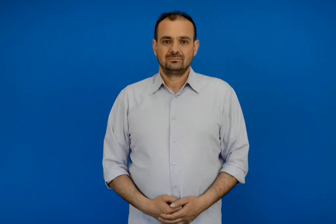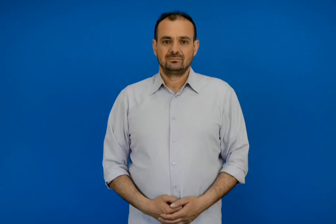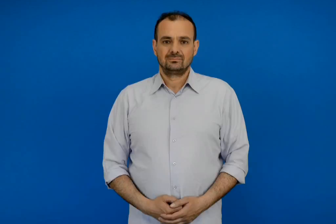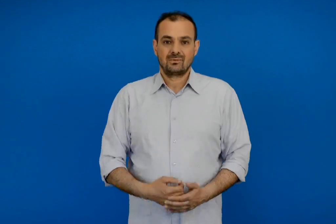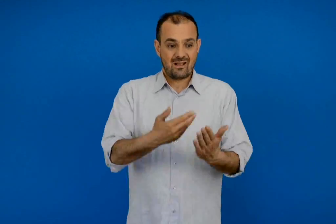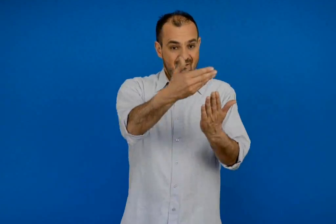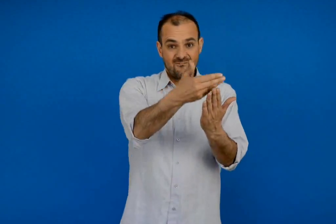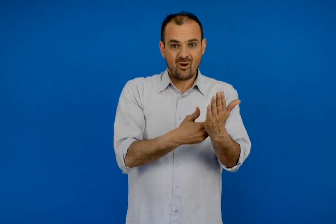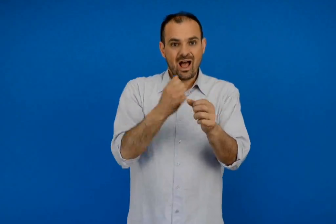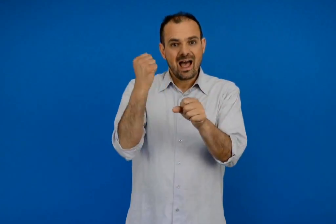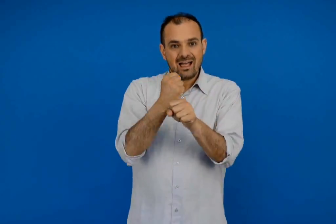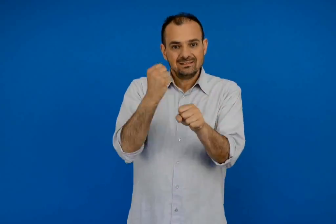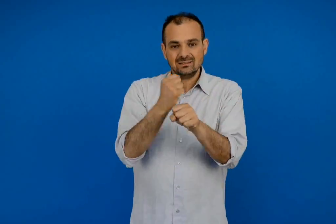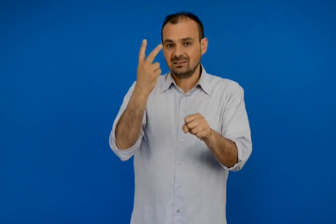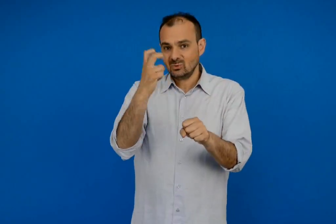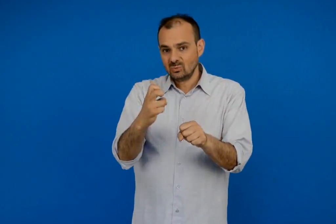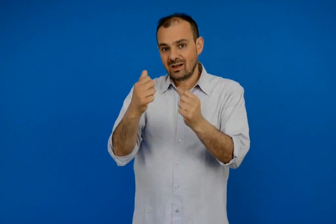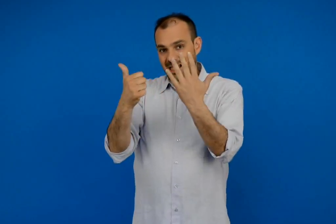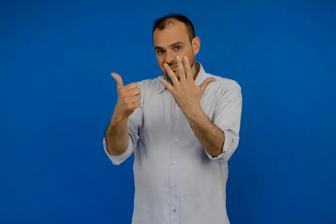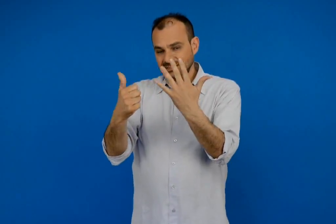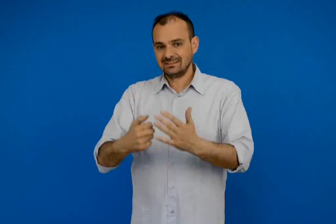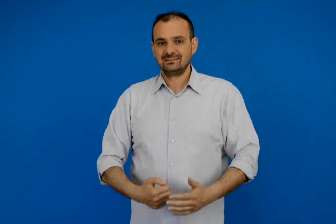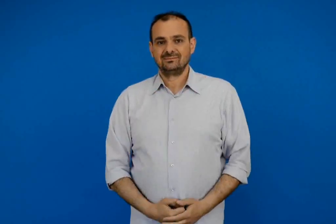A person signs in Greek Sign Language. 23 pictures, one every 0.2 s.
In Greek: φύλλο εργασίας 26
